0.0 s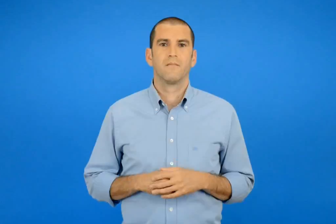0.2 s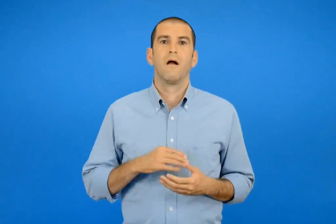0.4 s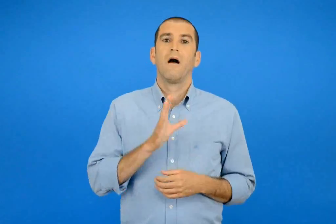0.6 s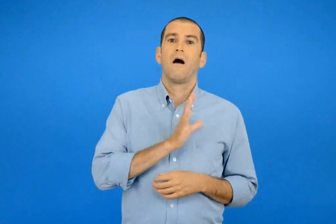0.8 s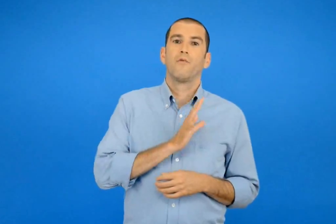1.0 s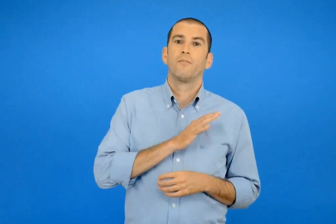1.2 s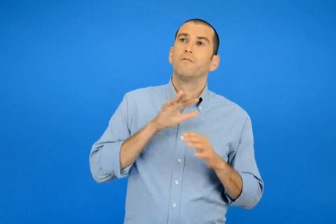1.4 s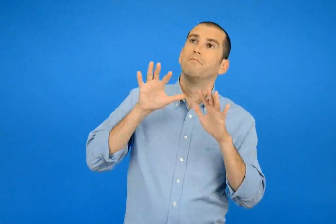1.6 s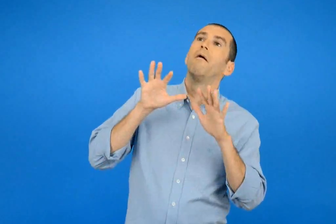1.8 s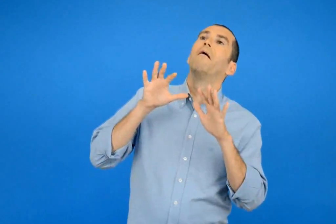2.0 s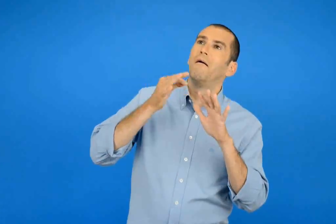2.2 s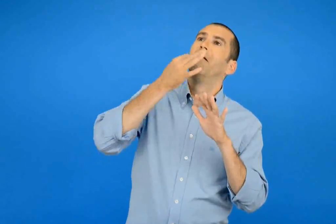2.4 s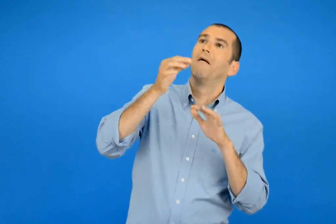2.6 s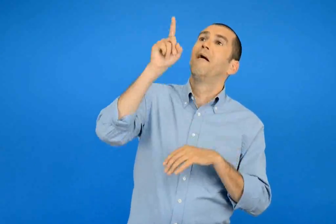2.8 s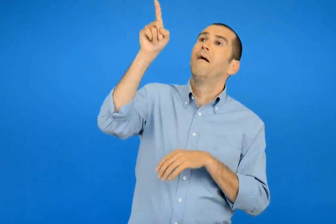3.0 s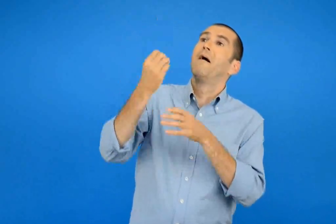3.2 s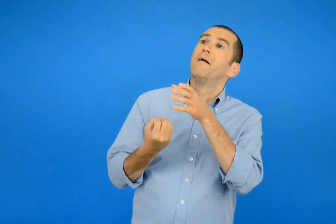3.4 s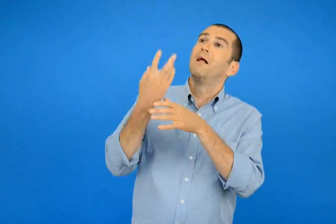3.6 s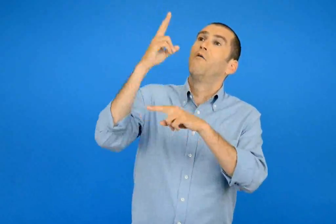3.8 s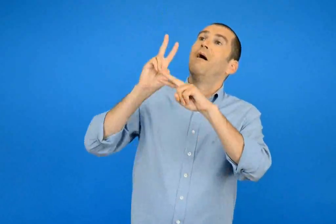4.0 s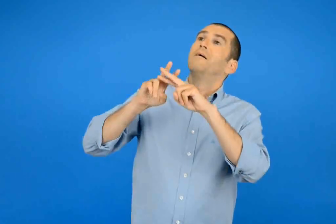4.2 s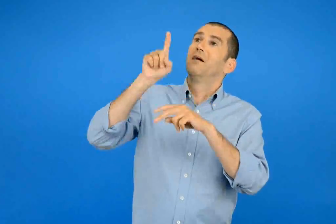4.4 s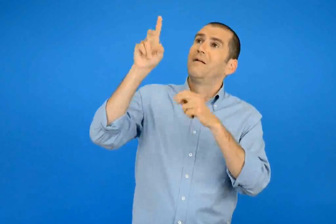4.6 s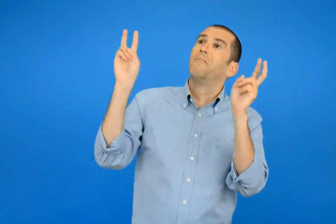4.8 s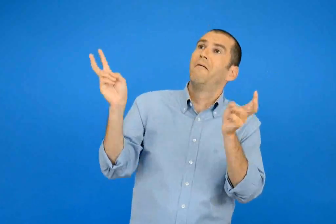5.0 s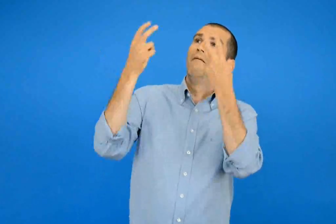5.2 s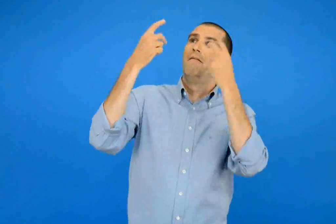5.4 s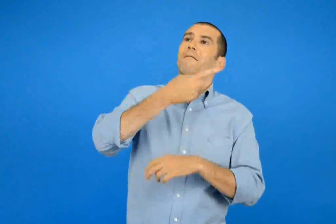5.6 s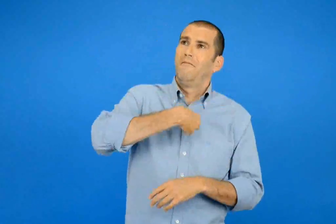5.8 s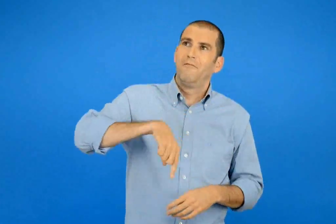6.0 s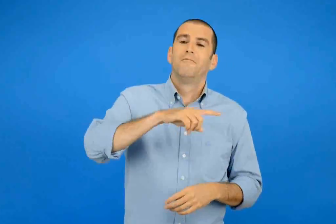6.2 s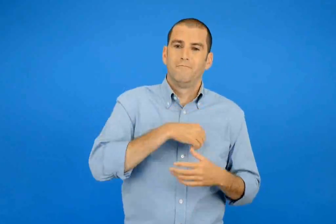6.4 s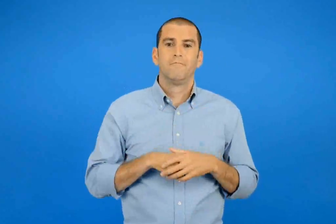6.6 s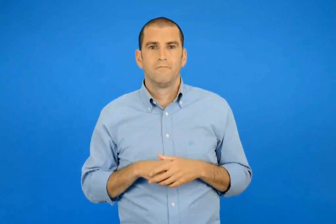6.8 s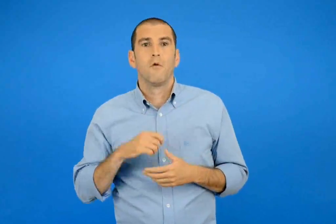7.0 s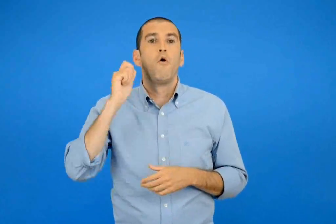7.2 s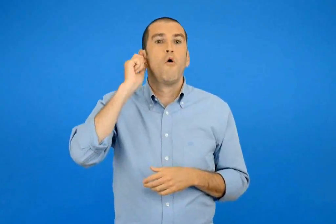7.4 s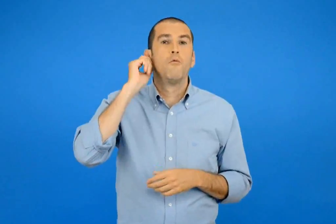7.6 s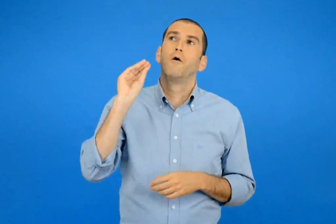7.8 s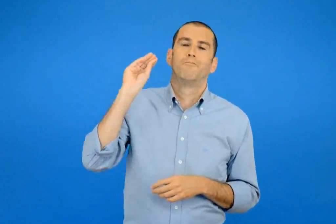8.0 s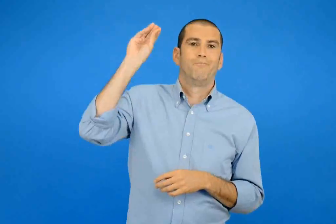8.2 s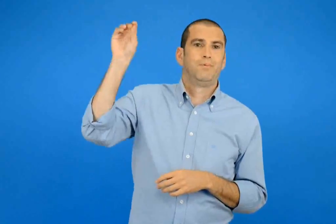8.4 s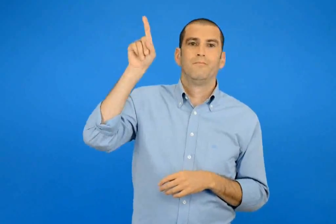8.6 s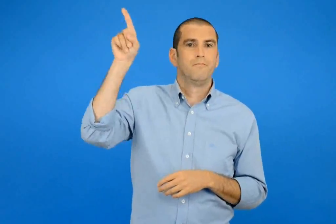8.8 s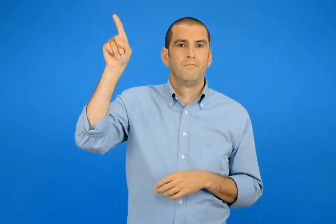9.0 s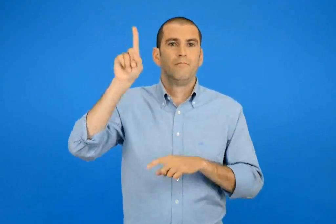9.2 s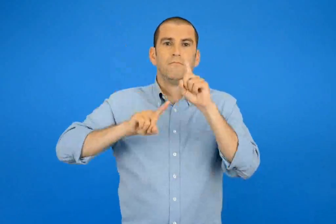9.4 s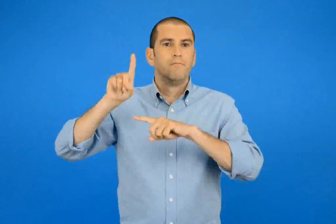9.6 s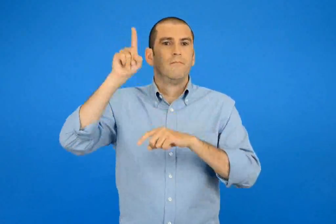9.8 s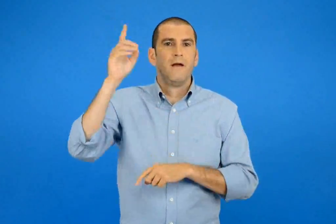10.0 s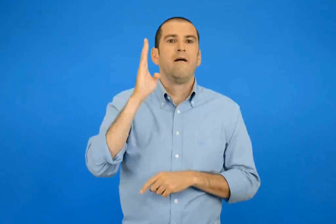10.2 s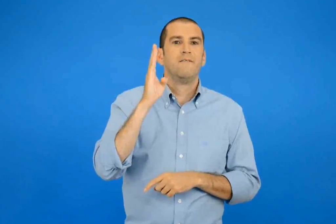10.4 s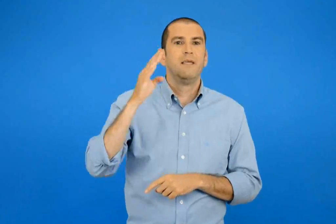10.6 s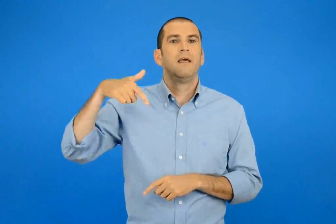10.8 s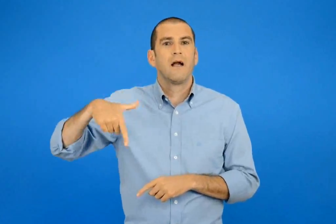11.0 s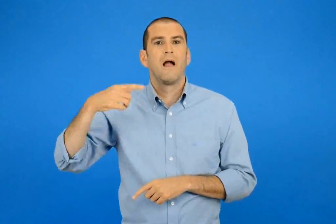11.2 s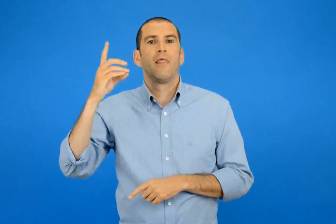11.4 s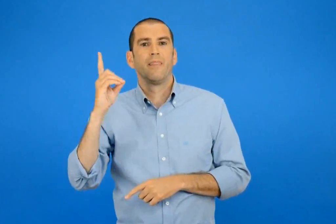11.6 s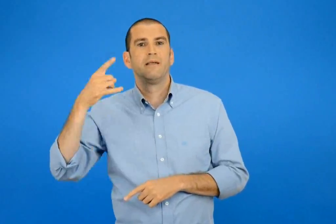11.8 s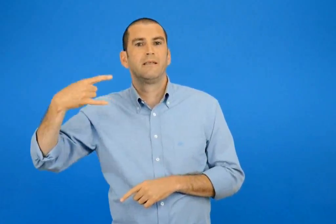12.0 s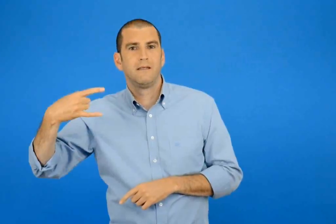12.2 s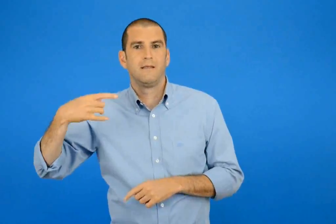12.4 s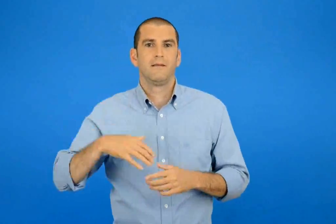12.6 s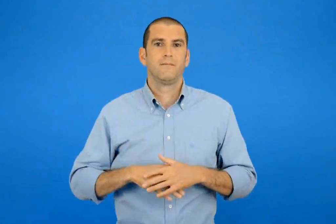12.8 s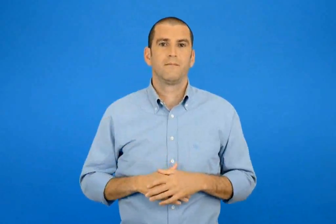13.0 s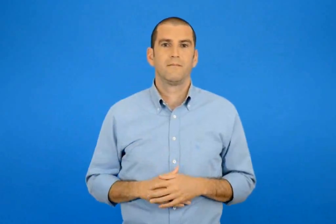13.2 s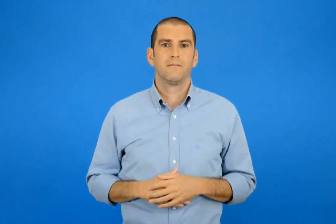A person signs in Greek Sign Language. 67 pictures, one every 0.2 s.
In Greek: ανακαλύψαμε είπαν ένα νέο αστέρι και του έδωσαν κι ένα όνομα το ονόμασαν βιγαδεζη
